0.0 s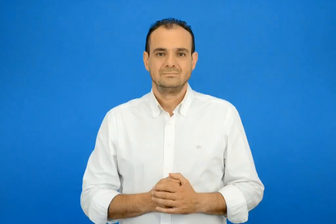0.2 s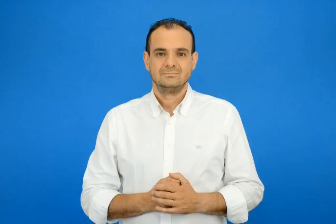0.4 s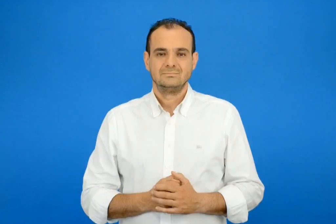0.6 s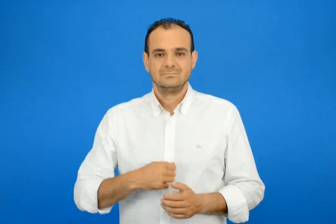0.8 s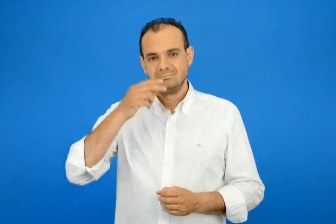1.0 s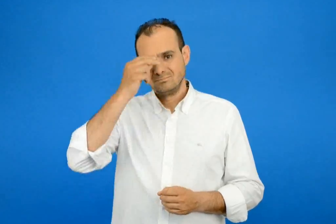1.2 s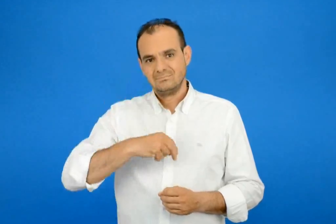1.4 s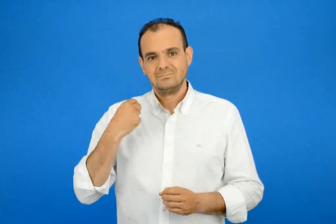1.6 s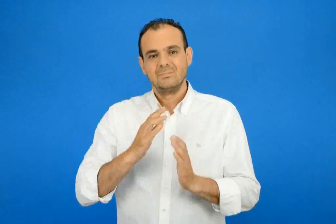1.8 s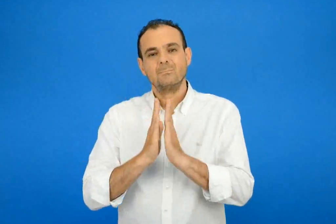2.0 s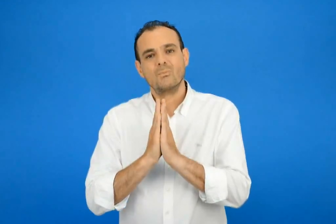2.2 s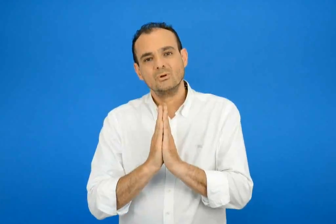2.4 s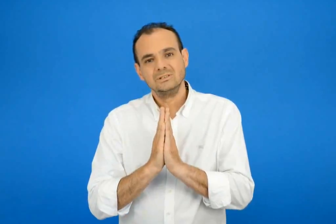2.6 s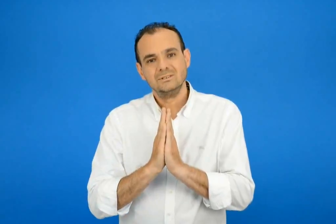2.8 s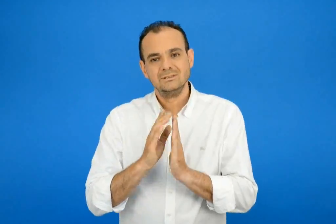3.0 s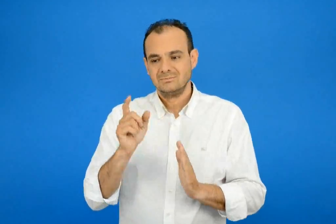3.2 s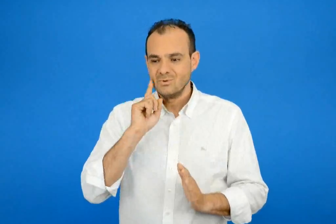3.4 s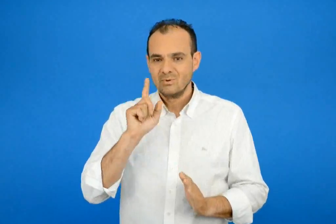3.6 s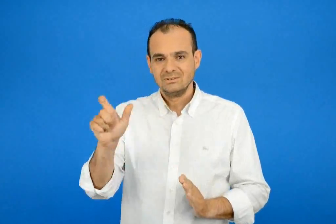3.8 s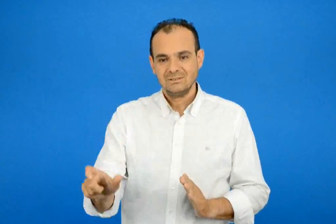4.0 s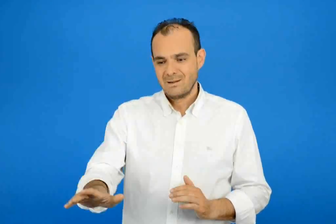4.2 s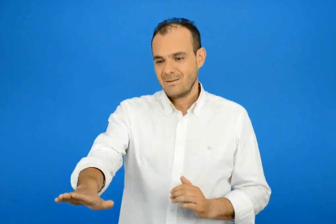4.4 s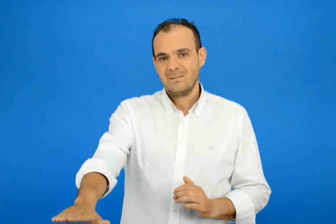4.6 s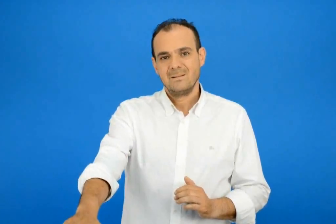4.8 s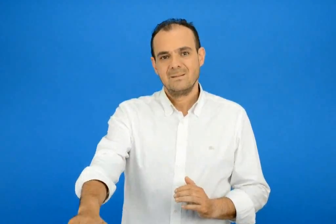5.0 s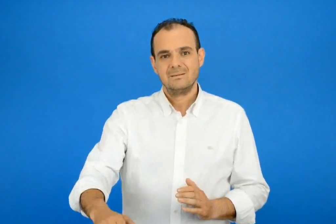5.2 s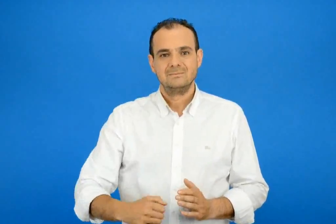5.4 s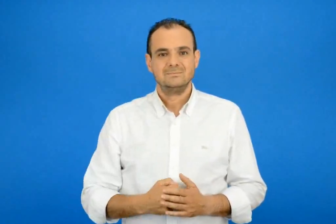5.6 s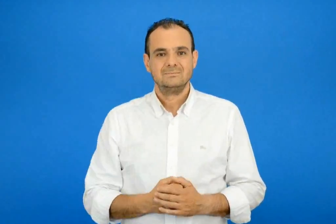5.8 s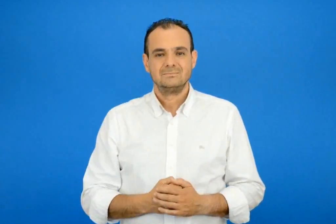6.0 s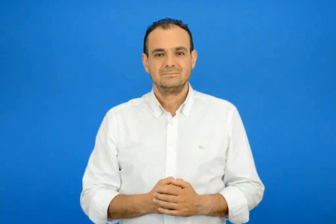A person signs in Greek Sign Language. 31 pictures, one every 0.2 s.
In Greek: προσευχή του μικρού κοριτσιού
